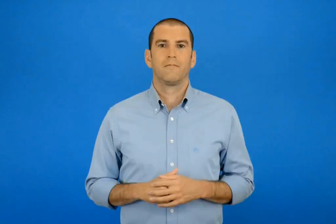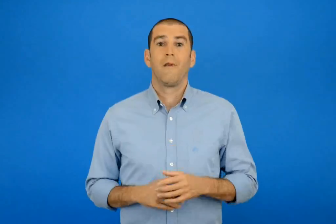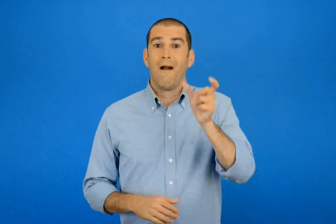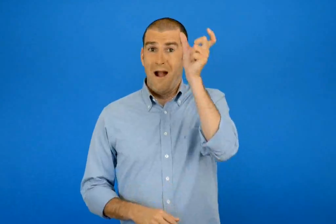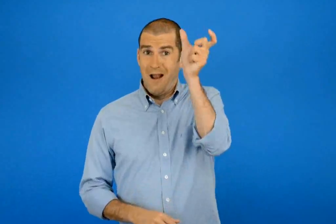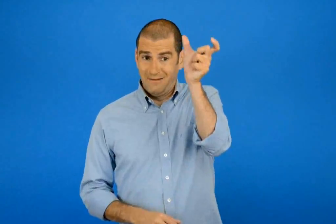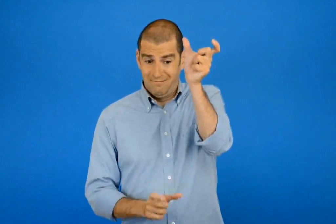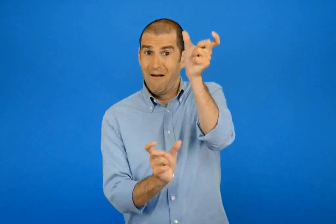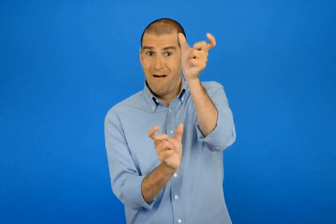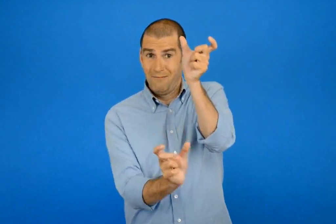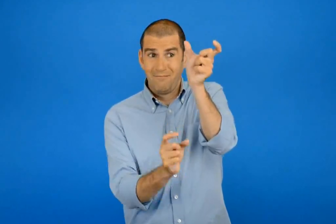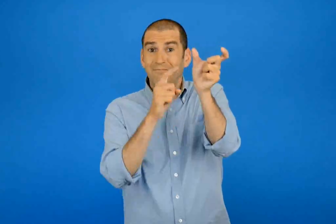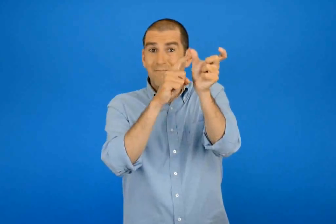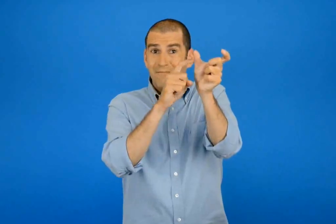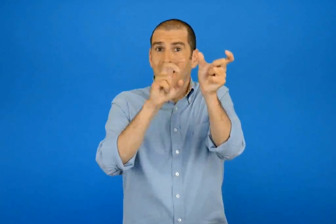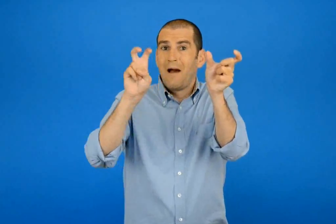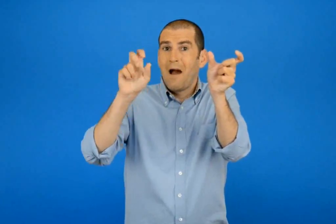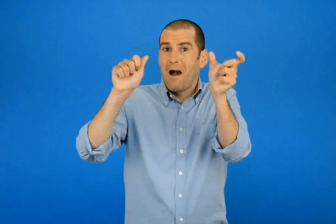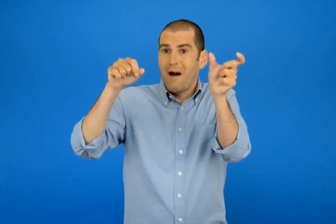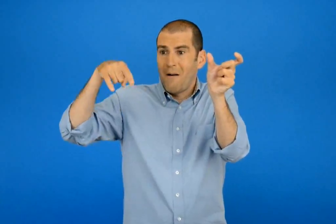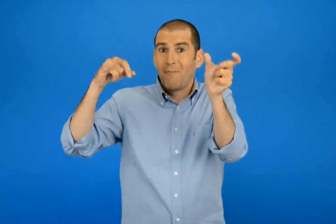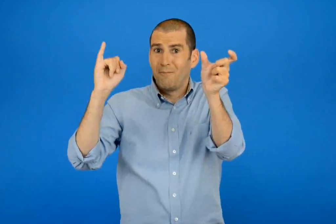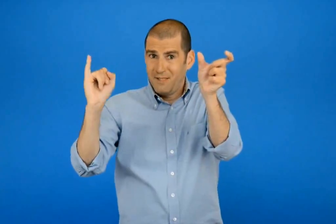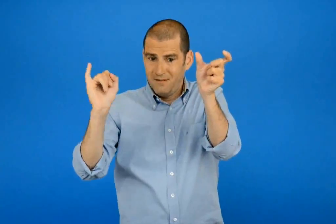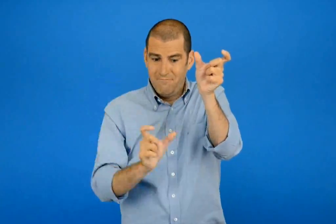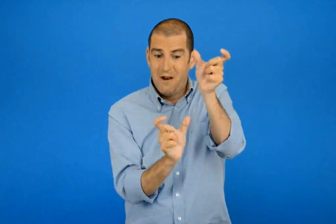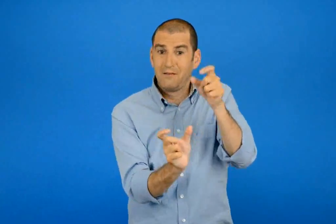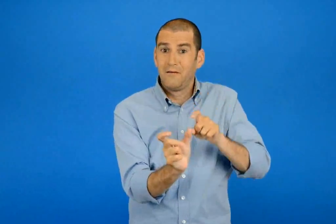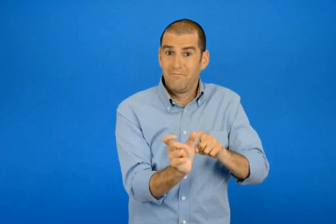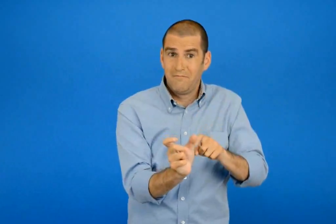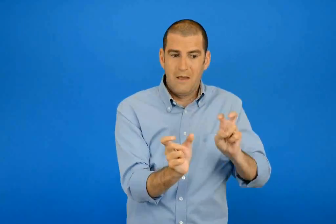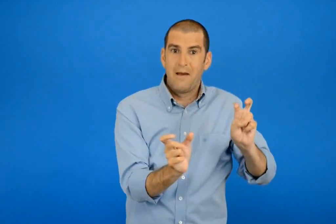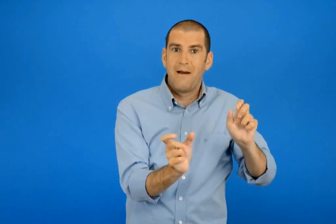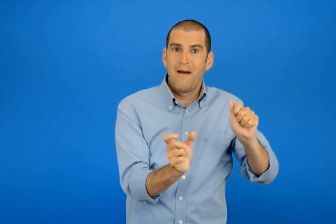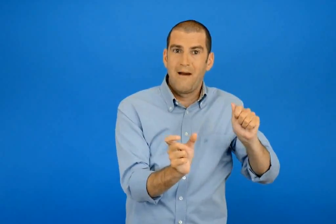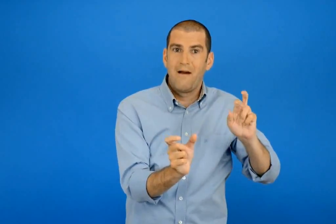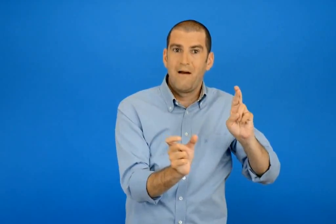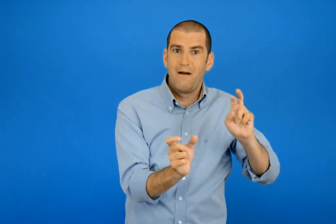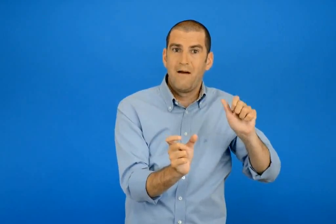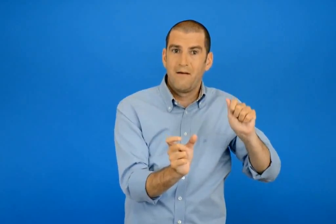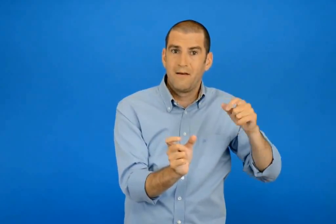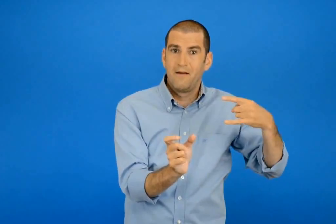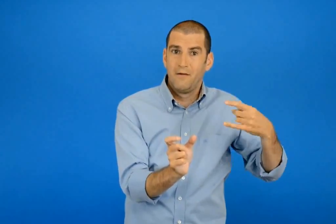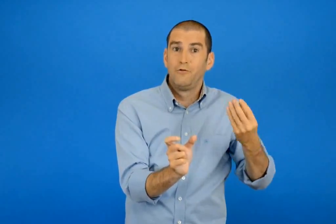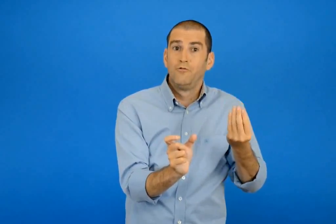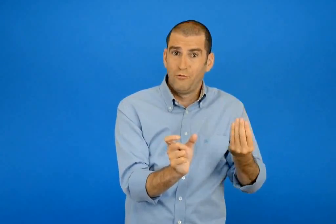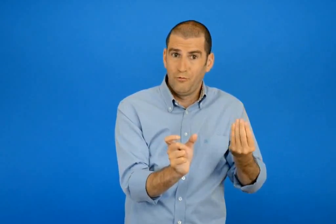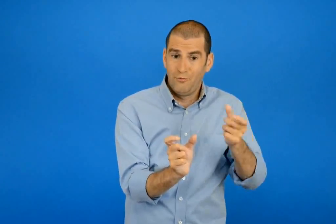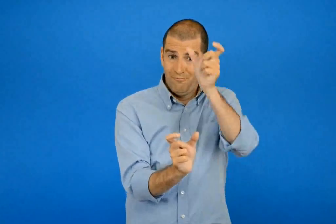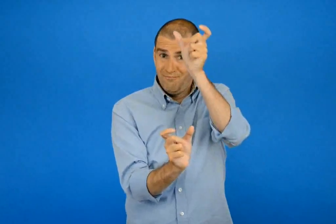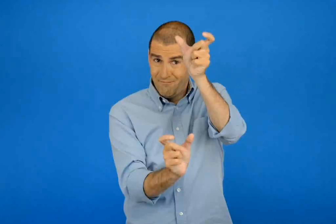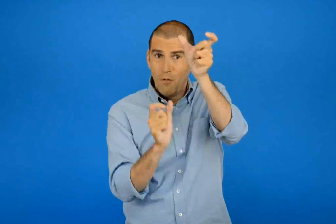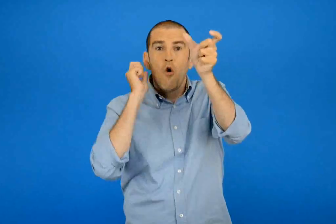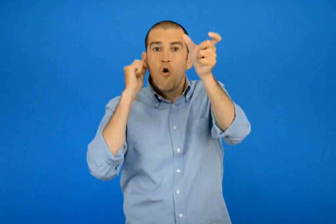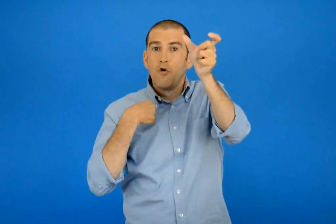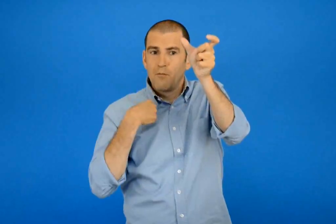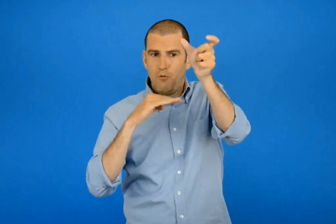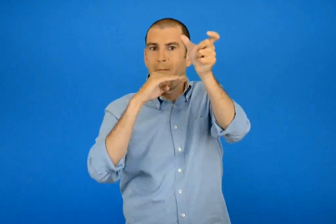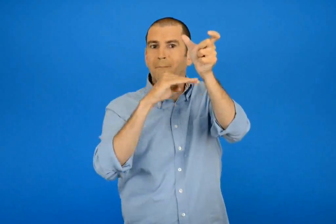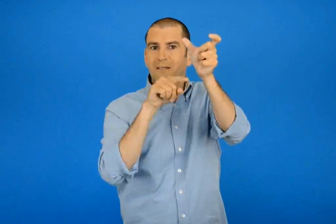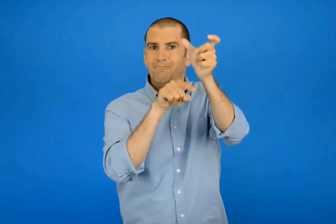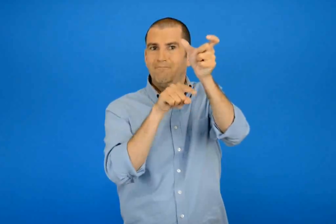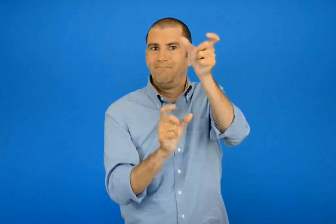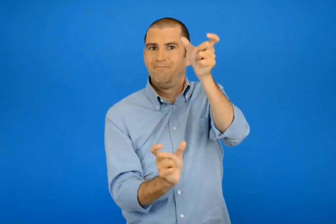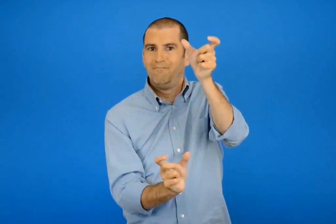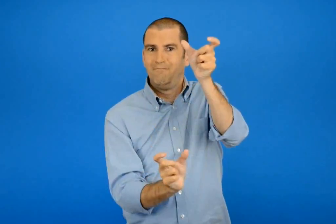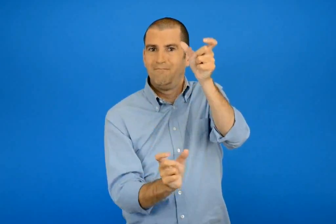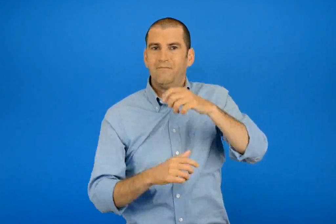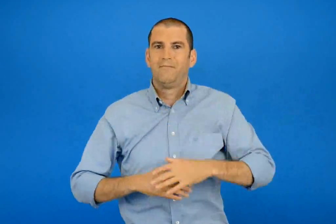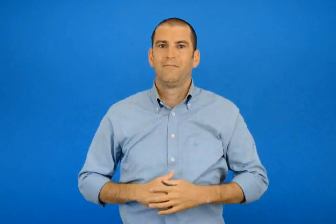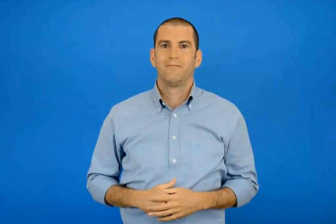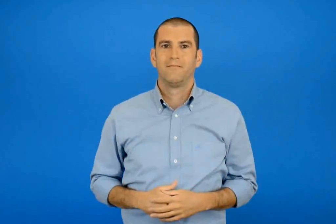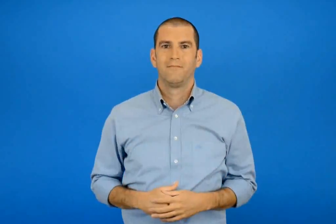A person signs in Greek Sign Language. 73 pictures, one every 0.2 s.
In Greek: το όνομα μου θα ήταν μετά τη λέξη χάπι και πριν τη λέξη χαράζω
